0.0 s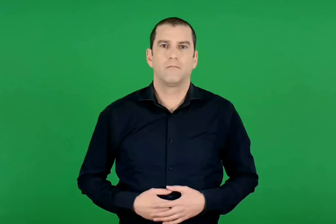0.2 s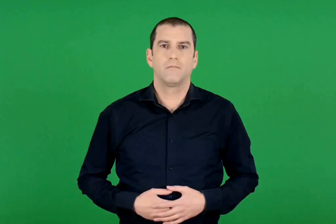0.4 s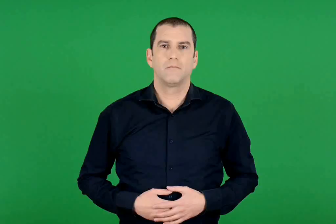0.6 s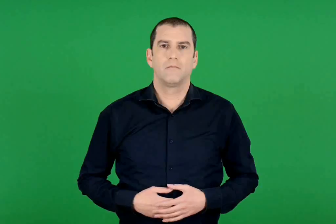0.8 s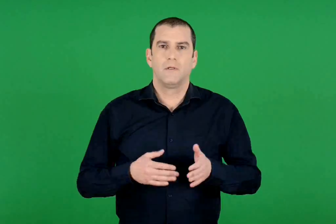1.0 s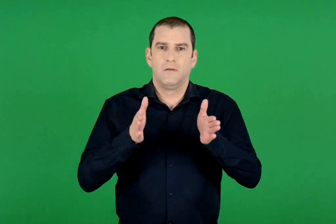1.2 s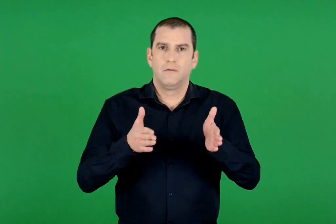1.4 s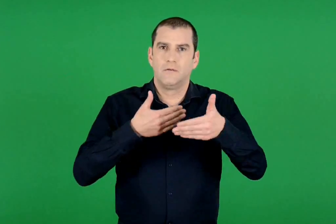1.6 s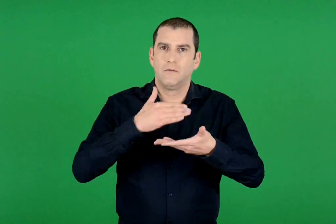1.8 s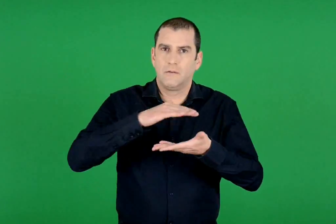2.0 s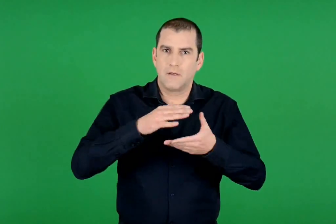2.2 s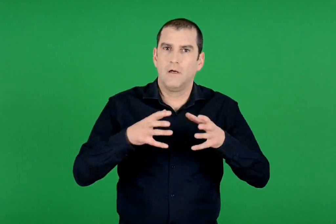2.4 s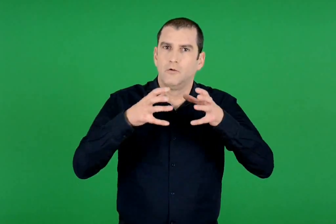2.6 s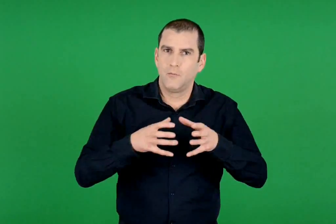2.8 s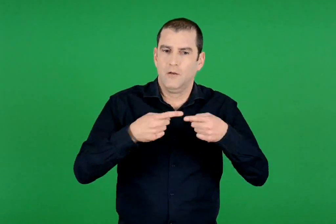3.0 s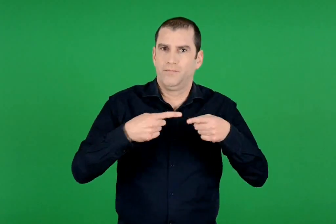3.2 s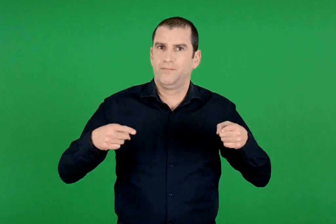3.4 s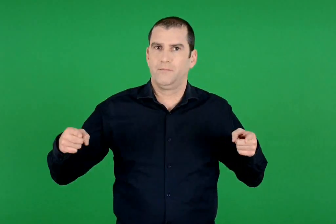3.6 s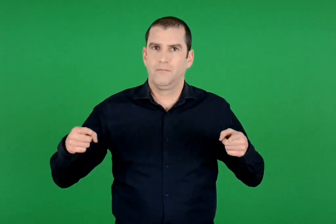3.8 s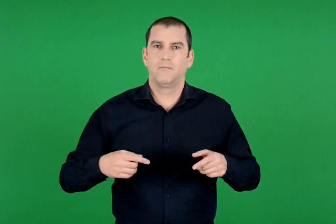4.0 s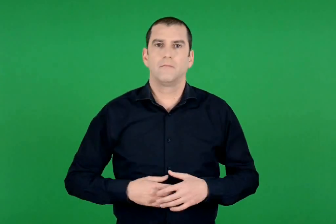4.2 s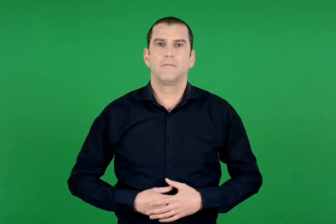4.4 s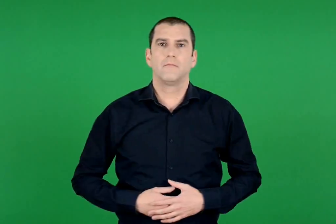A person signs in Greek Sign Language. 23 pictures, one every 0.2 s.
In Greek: στερεά σώματα
